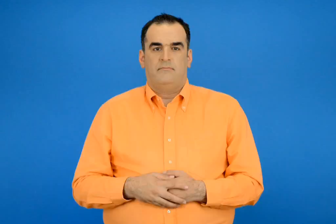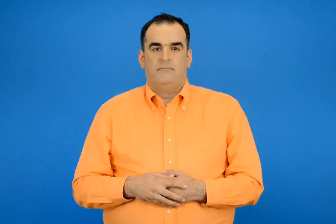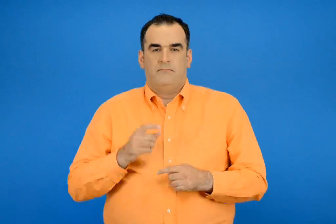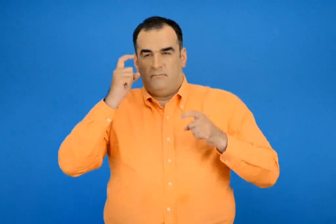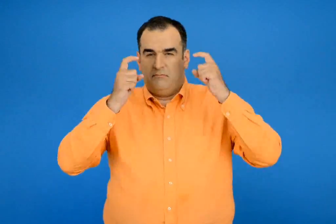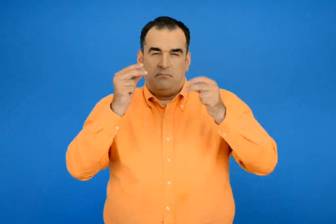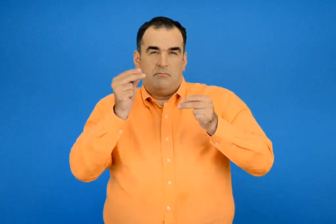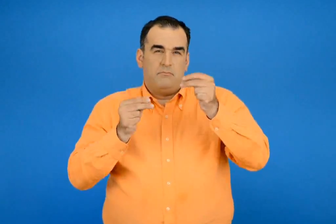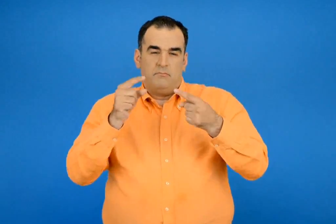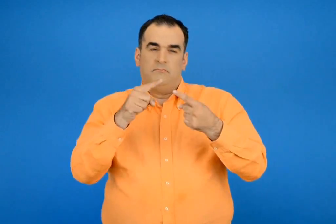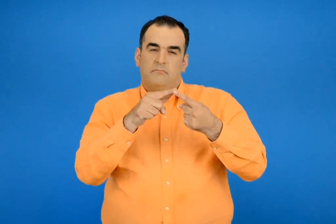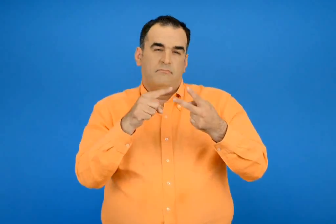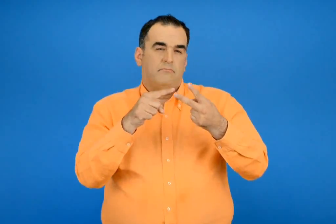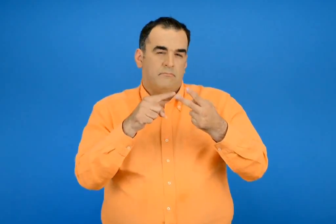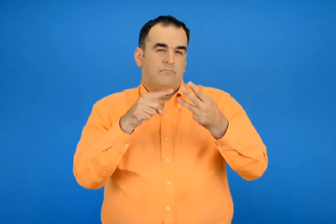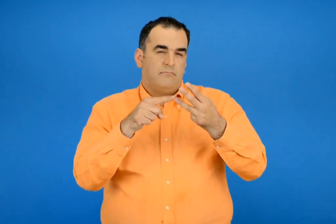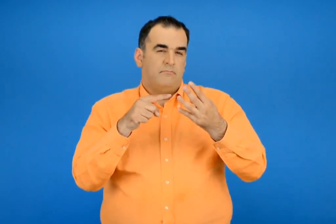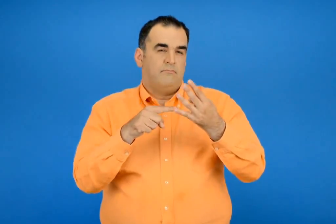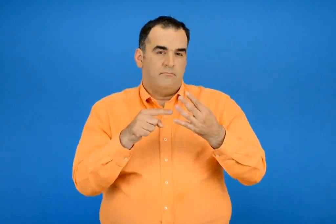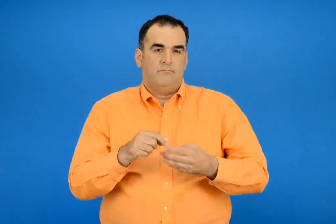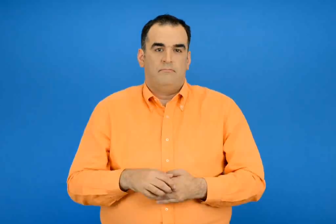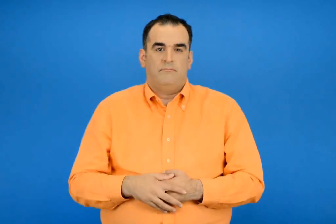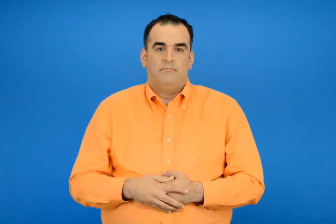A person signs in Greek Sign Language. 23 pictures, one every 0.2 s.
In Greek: υπολογίζω με τα δάχτυλα
